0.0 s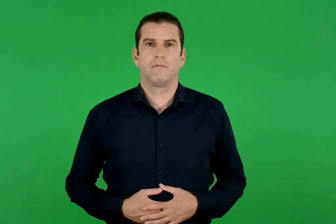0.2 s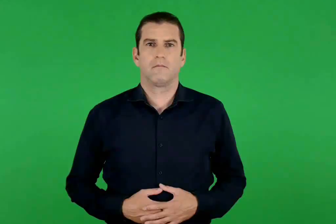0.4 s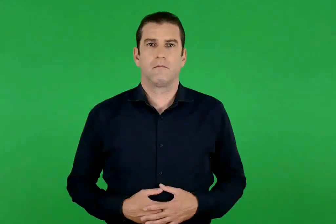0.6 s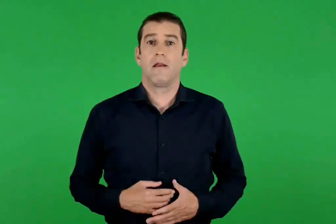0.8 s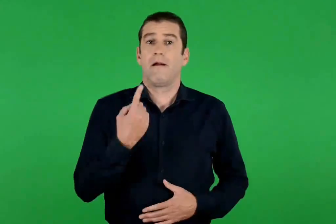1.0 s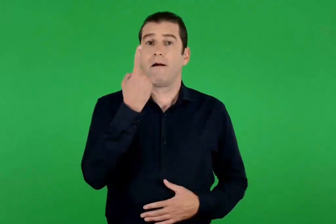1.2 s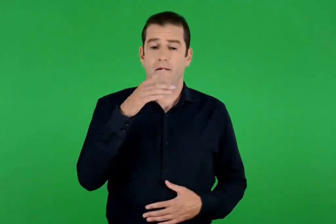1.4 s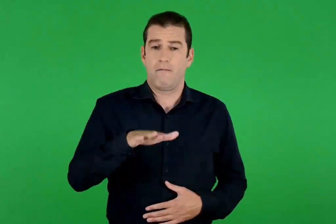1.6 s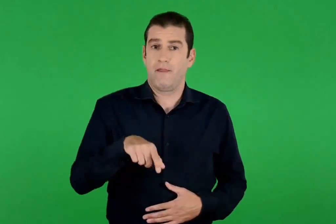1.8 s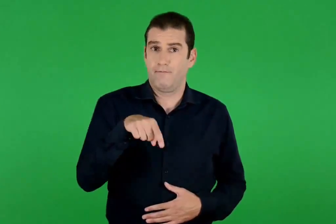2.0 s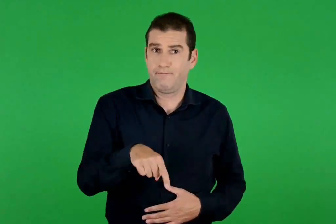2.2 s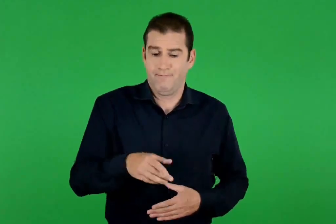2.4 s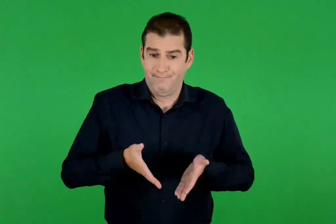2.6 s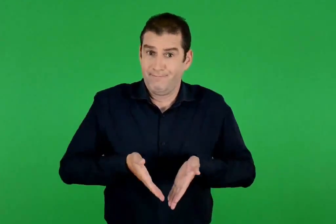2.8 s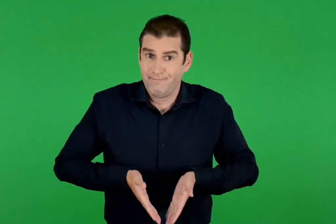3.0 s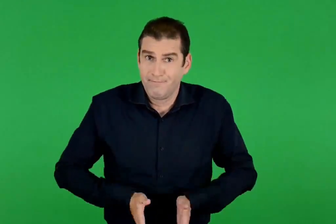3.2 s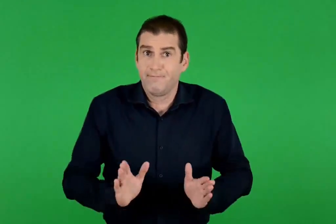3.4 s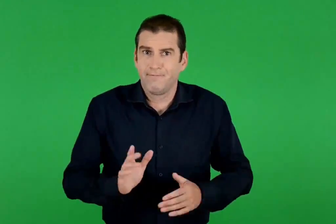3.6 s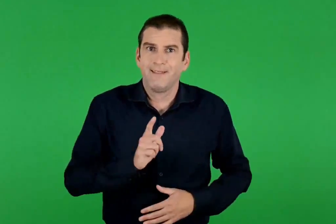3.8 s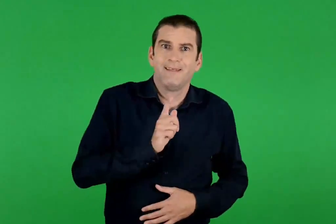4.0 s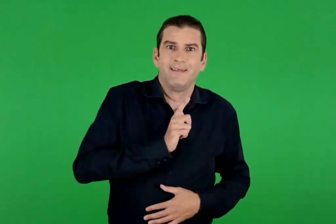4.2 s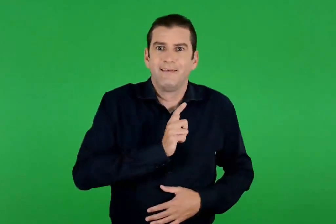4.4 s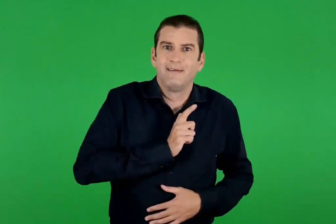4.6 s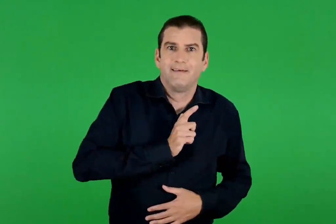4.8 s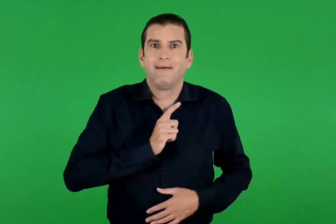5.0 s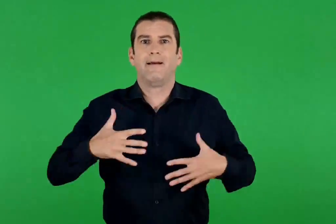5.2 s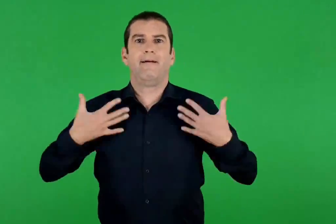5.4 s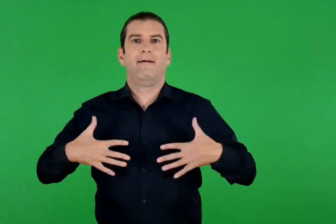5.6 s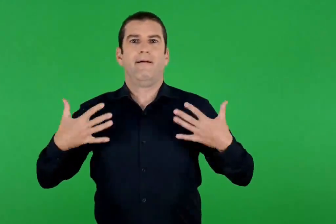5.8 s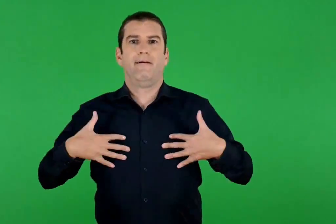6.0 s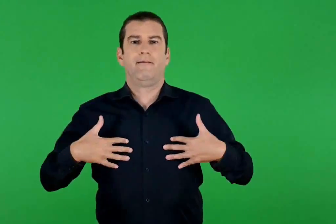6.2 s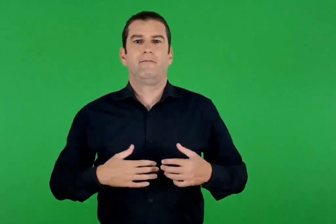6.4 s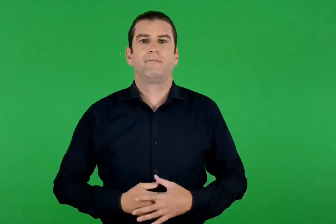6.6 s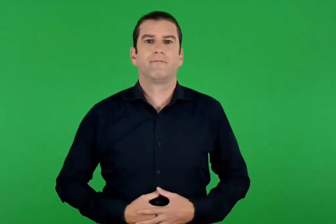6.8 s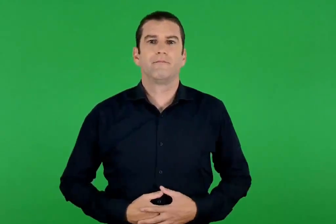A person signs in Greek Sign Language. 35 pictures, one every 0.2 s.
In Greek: η προσδοκία και η χαρά της γέννησης ενός παιδιού
